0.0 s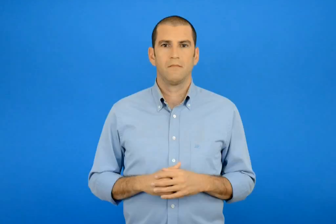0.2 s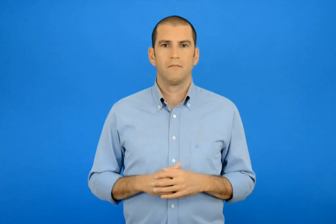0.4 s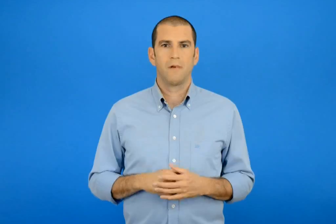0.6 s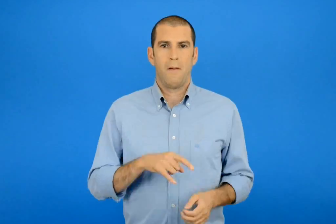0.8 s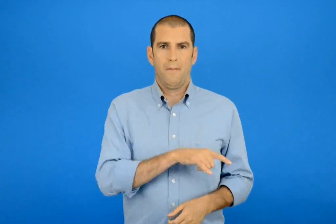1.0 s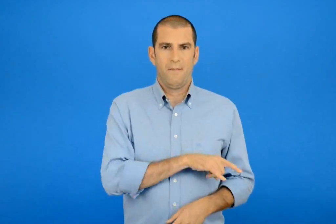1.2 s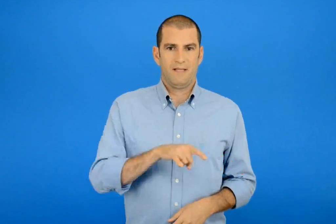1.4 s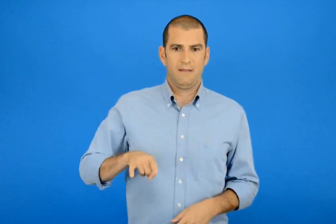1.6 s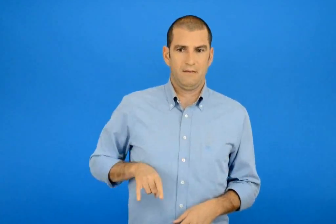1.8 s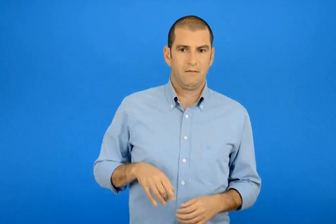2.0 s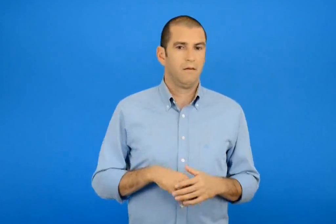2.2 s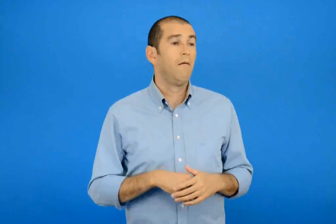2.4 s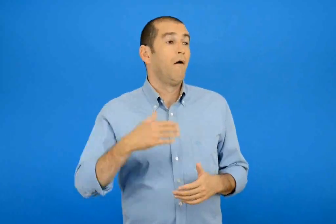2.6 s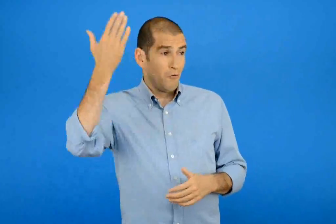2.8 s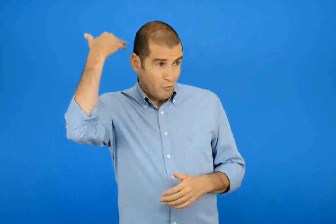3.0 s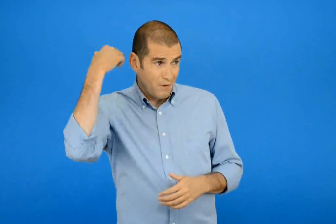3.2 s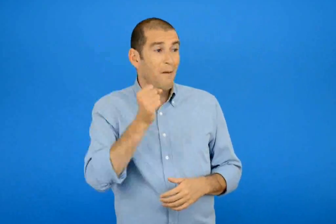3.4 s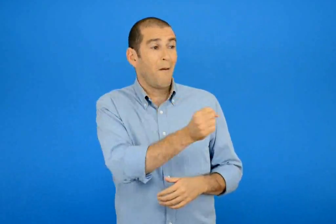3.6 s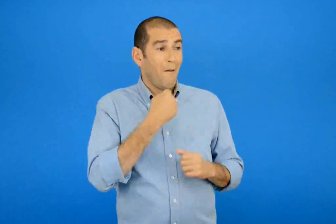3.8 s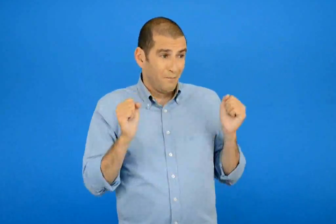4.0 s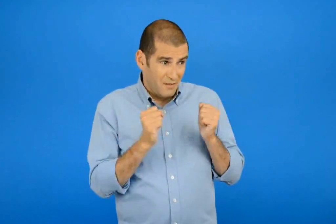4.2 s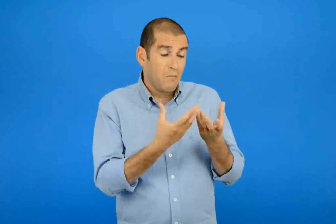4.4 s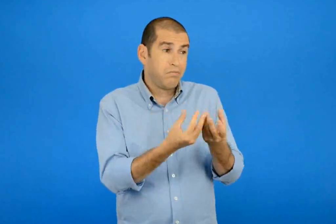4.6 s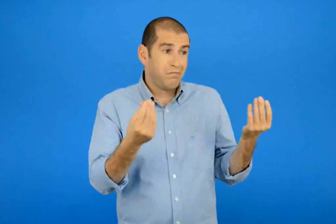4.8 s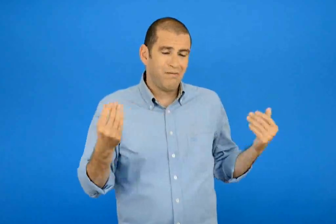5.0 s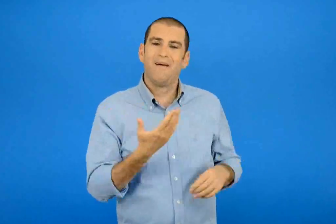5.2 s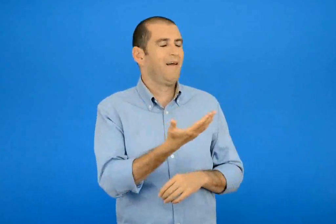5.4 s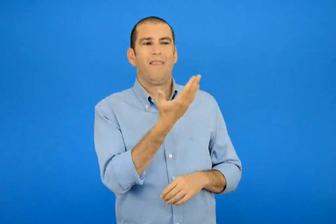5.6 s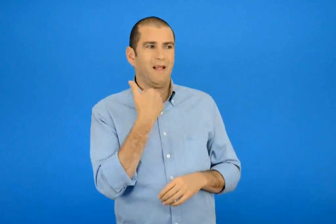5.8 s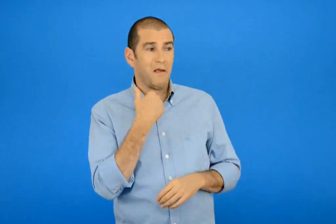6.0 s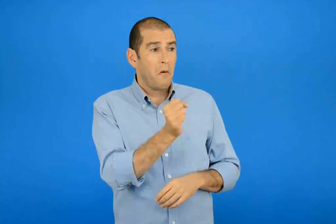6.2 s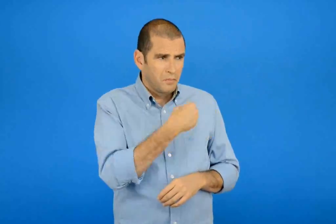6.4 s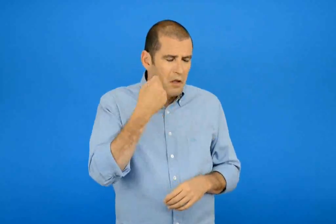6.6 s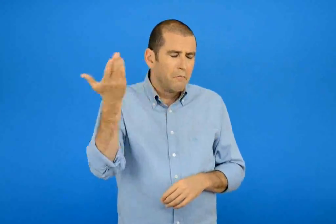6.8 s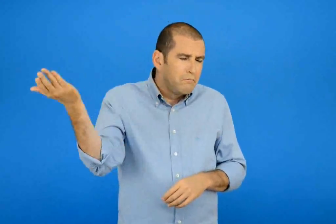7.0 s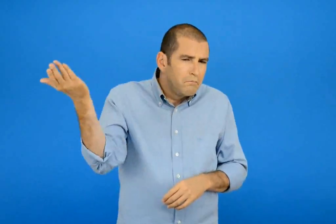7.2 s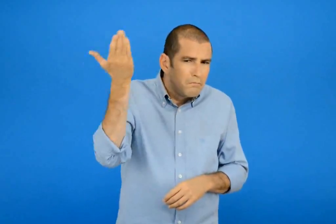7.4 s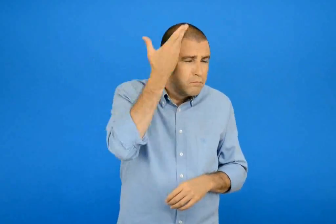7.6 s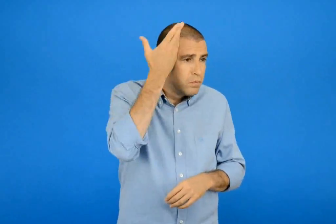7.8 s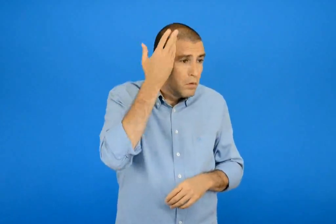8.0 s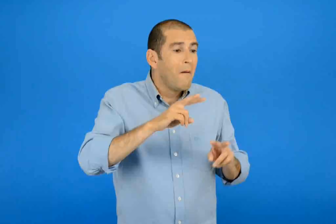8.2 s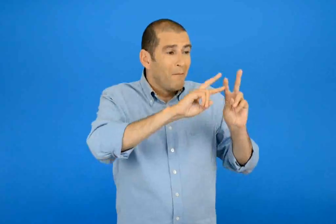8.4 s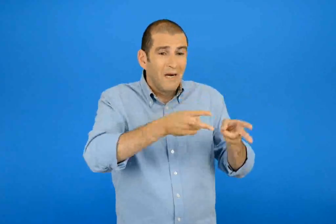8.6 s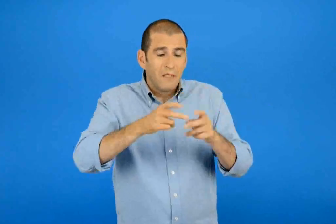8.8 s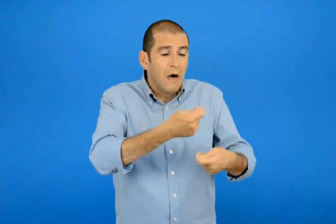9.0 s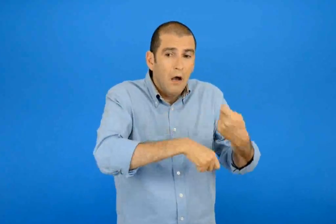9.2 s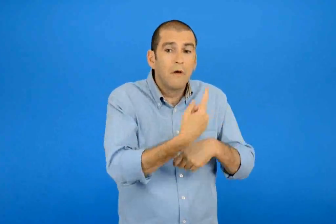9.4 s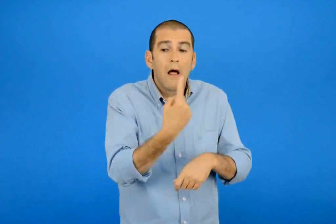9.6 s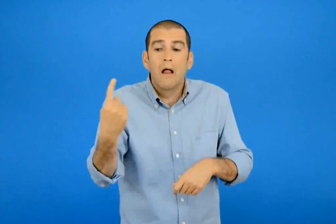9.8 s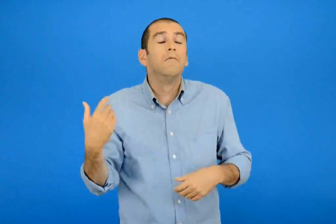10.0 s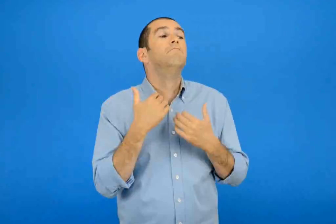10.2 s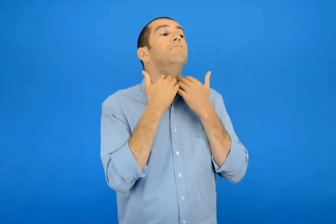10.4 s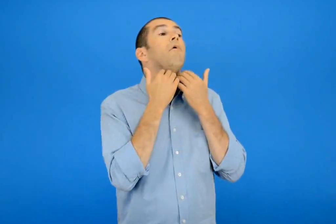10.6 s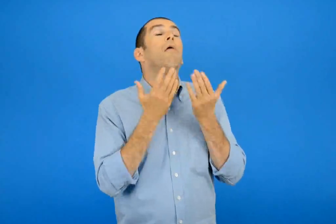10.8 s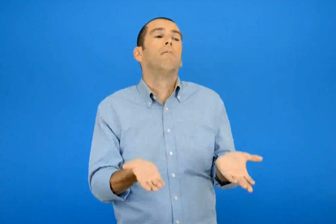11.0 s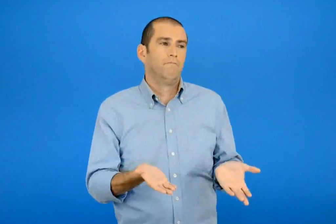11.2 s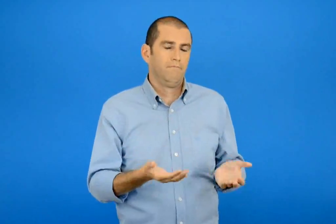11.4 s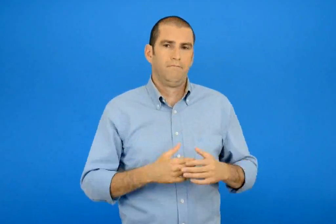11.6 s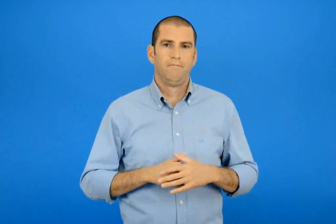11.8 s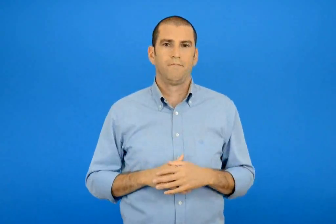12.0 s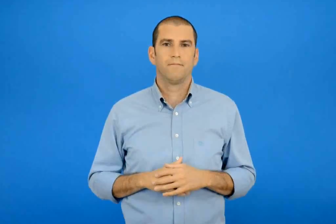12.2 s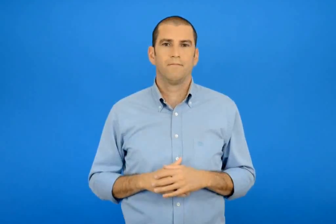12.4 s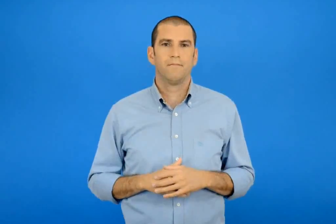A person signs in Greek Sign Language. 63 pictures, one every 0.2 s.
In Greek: κυρ παντελής τότε δεν είχαμε πολλά ψυγεία ήταν ακριβά και δεν μπορούσε ο κάθε μαγαζάτορας να έχει από ένα
